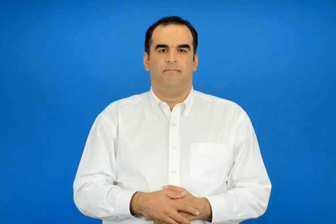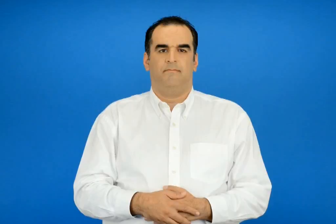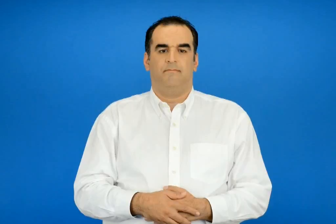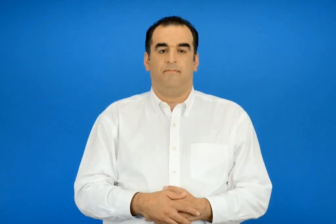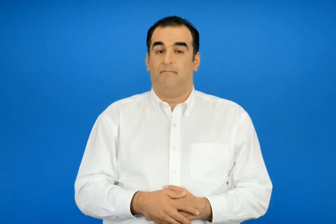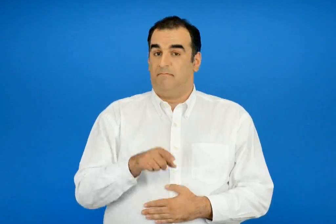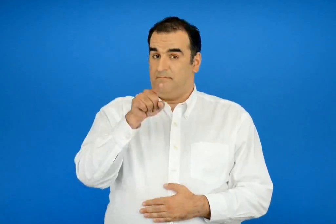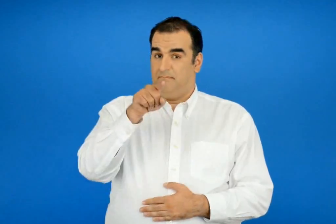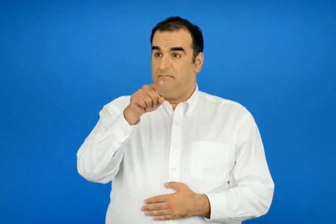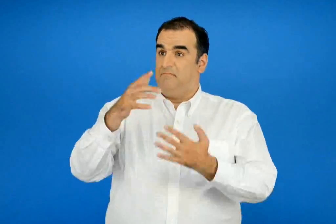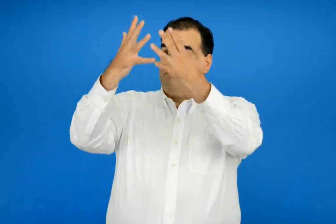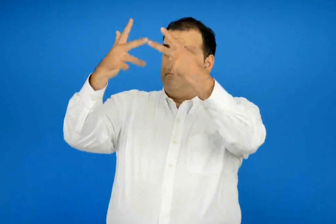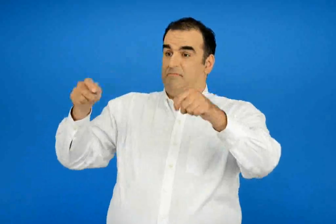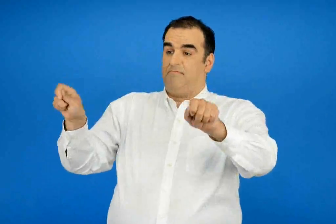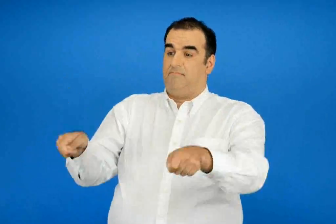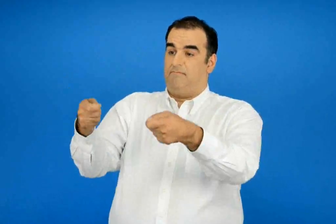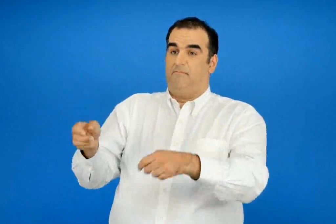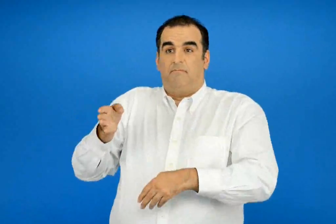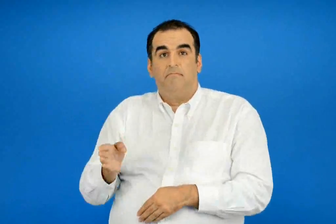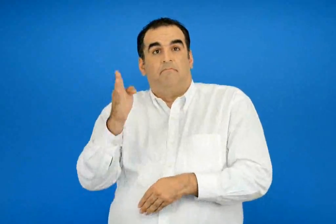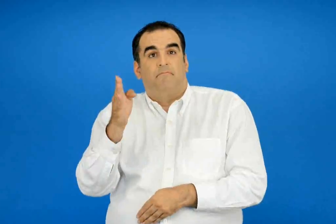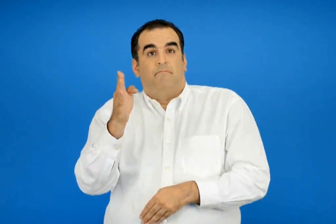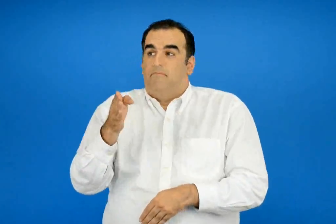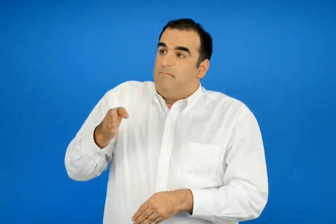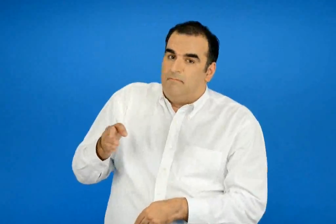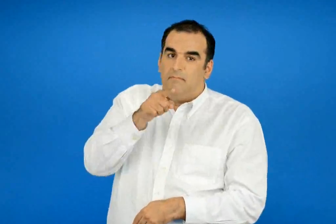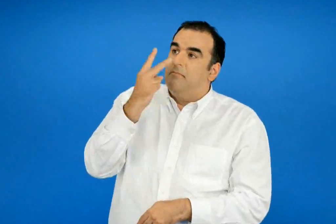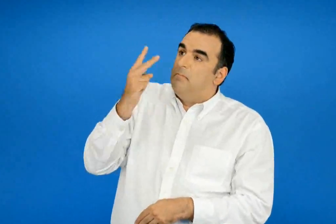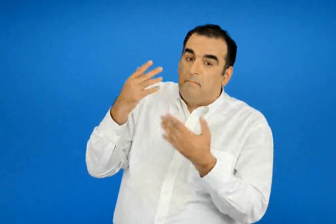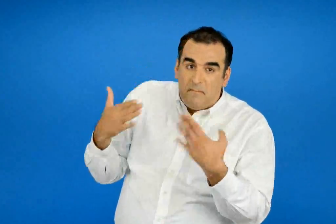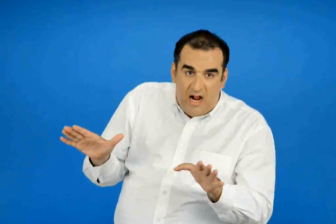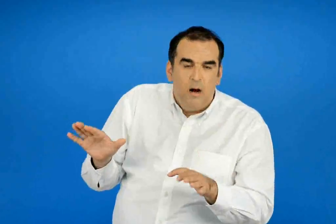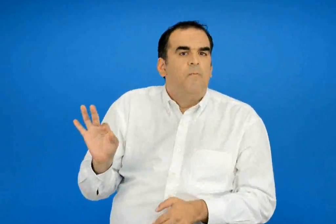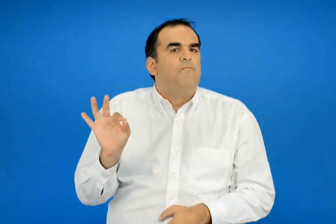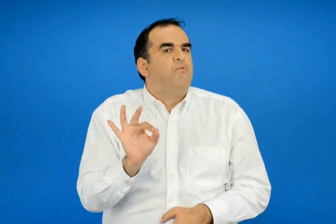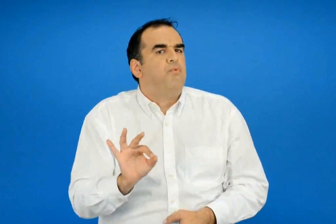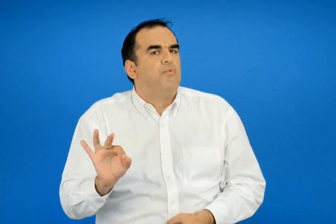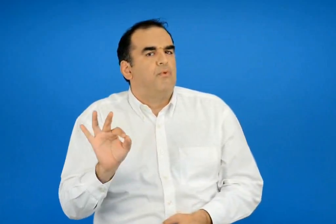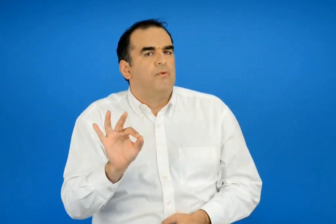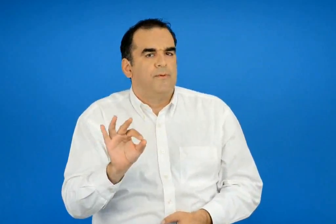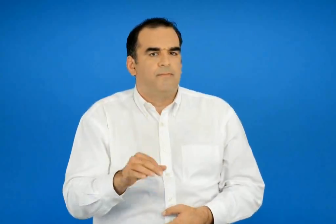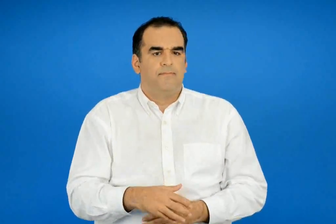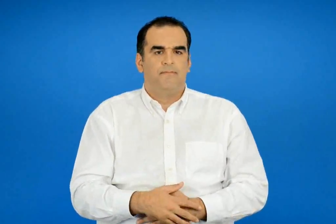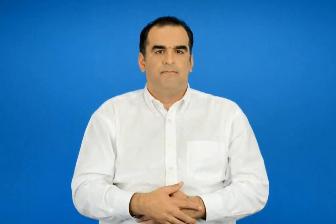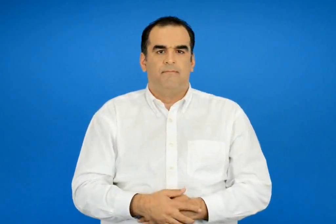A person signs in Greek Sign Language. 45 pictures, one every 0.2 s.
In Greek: έχεις δει ποτέ παράσταση καραγκιόζη ; που ;
